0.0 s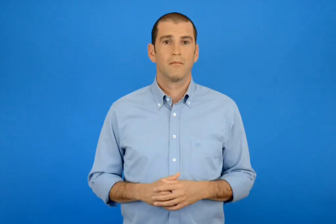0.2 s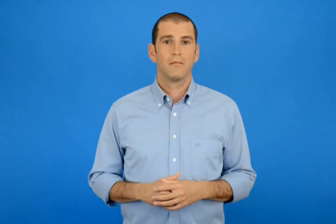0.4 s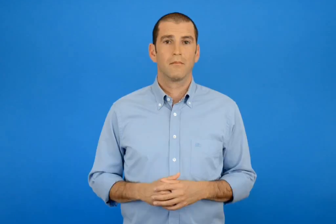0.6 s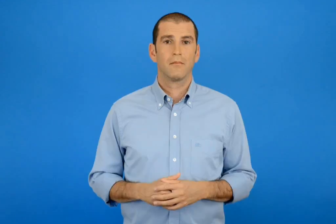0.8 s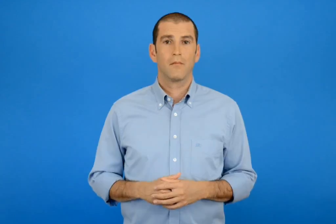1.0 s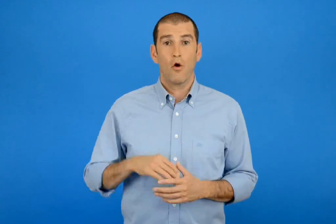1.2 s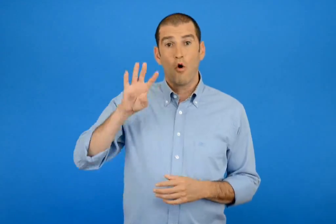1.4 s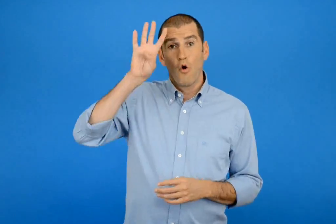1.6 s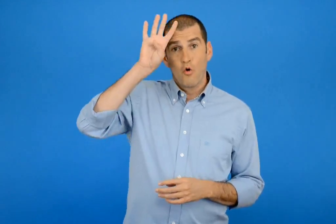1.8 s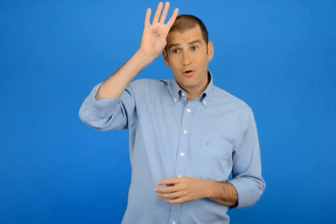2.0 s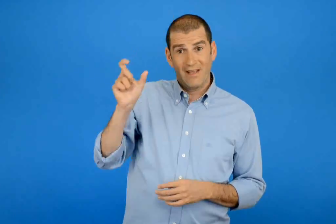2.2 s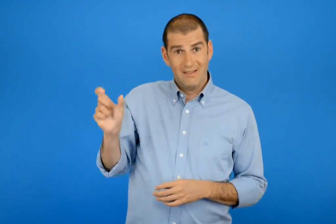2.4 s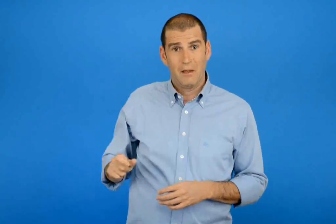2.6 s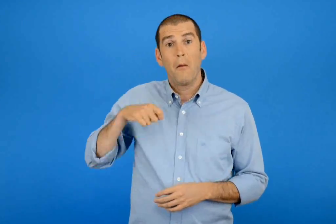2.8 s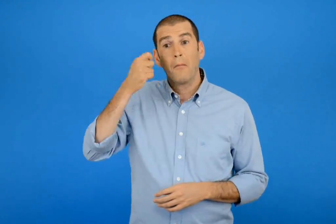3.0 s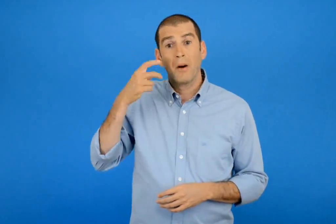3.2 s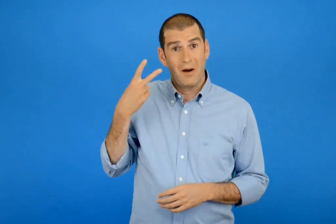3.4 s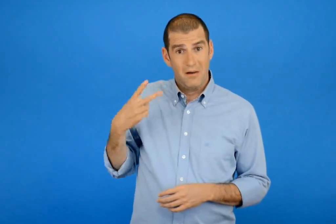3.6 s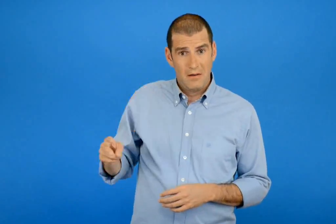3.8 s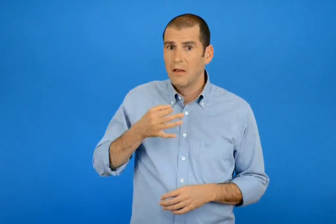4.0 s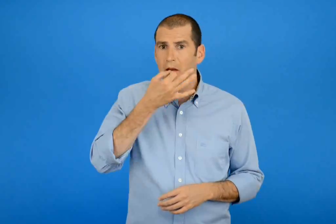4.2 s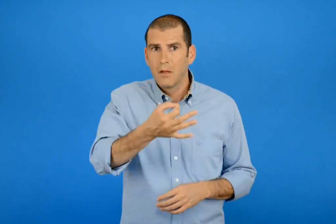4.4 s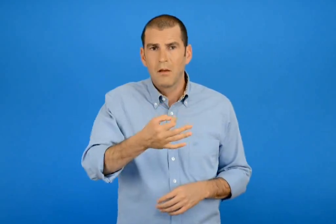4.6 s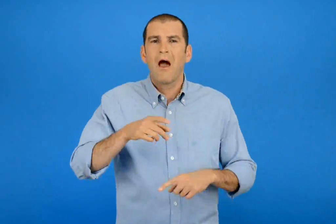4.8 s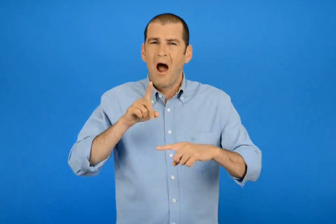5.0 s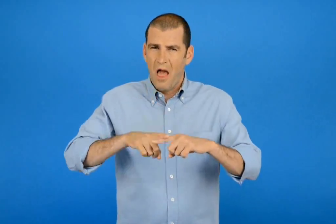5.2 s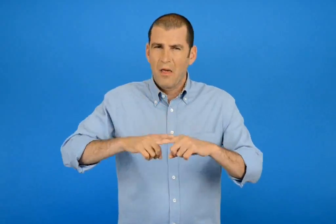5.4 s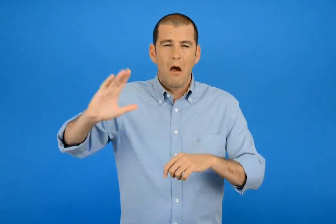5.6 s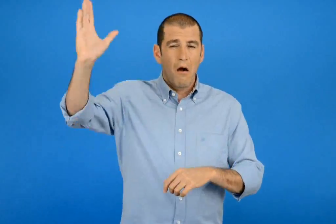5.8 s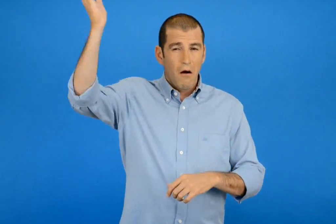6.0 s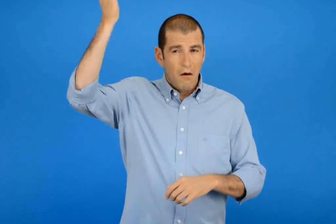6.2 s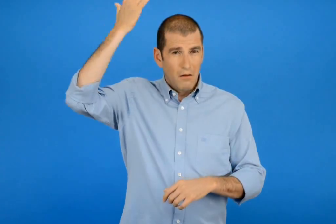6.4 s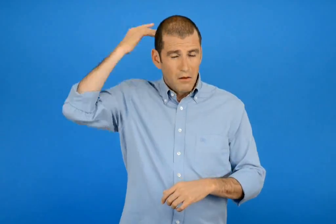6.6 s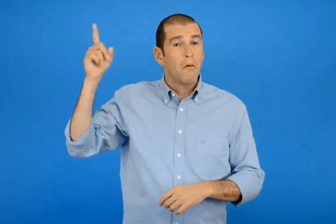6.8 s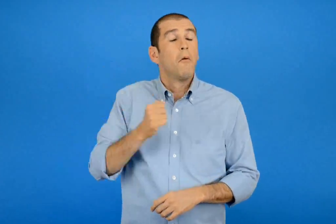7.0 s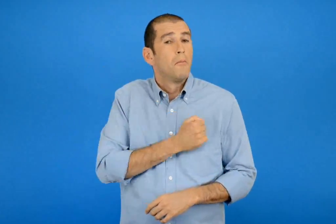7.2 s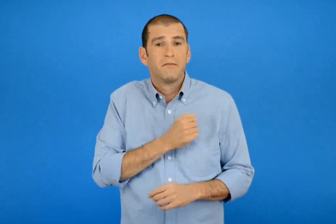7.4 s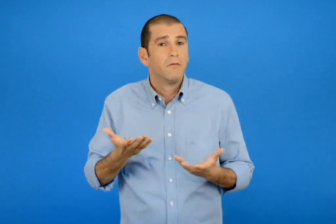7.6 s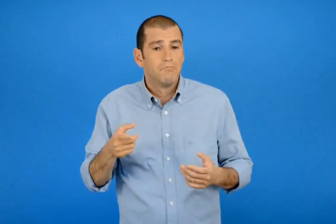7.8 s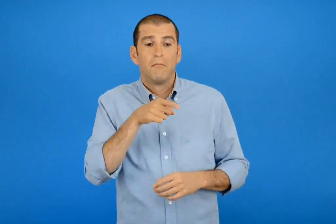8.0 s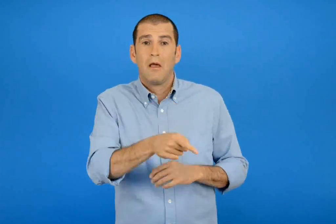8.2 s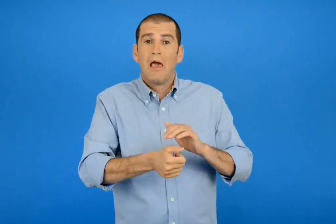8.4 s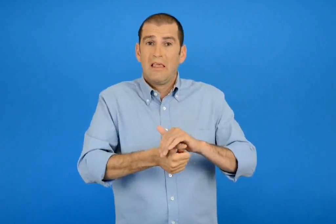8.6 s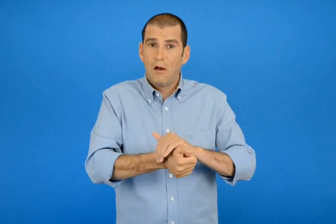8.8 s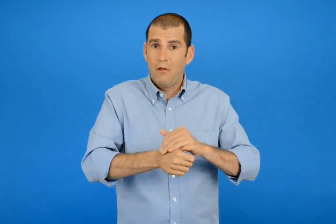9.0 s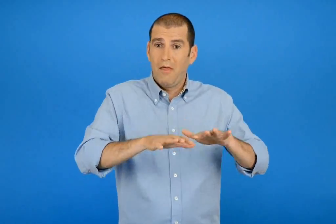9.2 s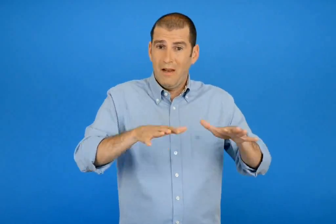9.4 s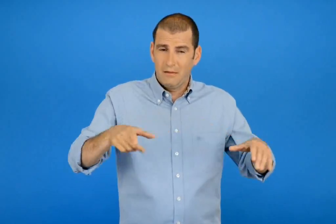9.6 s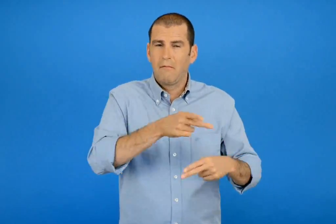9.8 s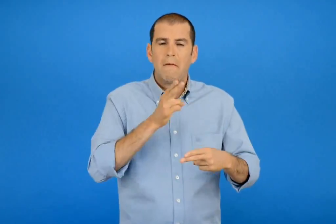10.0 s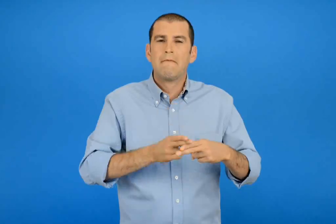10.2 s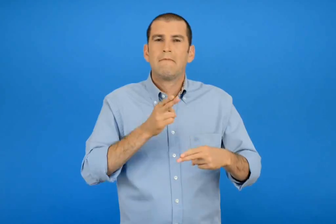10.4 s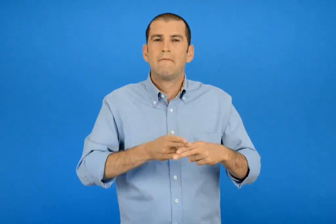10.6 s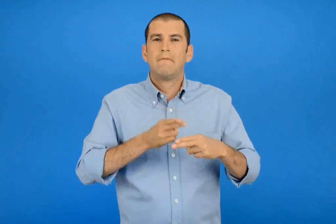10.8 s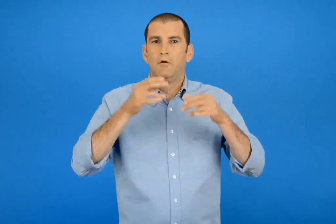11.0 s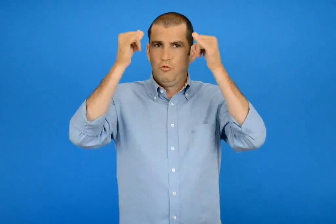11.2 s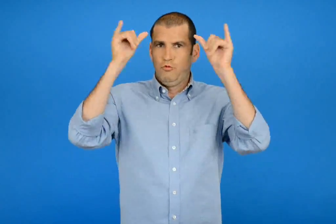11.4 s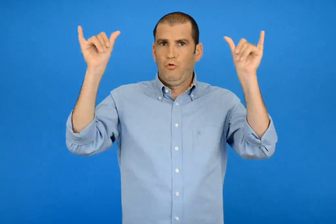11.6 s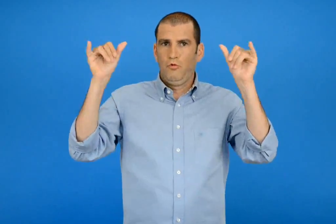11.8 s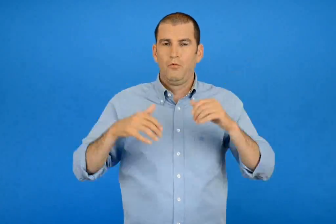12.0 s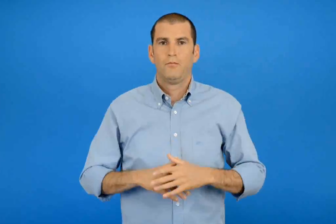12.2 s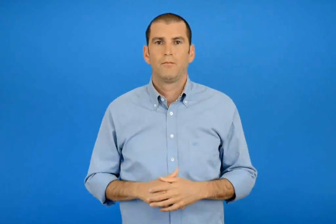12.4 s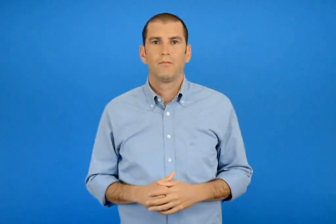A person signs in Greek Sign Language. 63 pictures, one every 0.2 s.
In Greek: και στην αρχαιά ελλάδα πίστευαν ότι η θαλασσιά χελώνα ήταν σπουδαίο ζώο λέει η μαμά του ορφέα
